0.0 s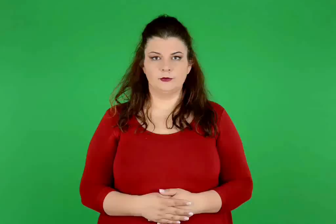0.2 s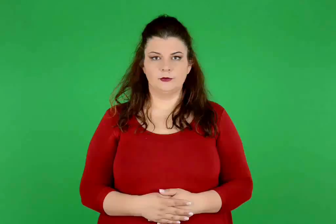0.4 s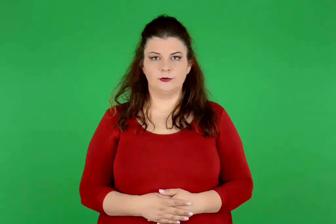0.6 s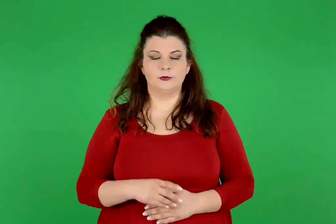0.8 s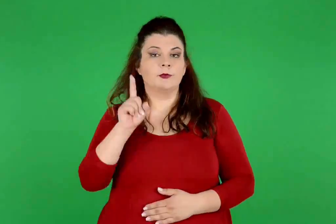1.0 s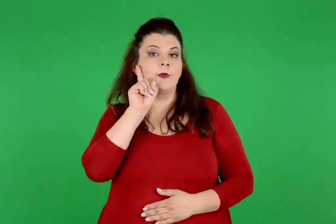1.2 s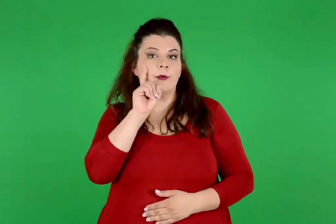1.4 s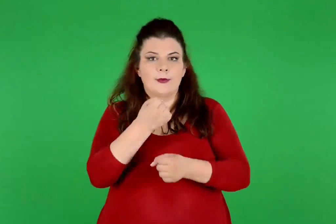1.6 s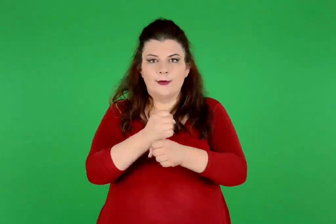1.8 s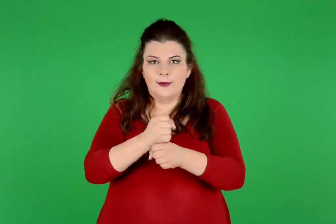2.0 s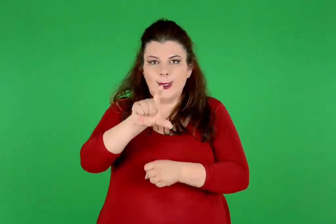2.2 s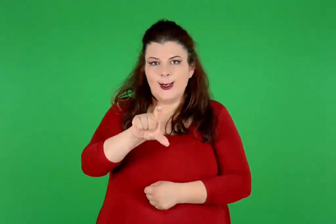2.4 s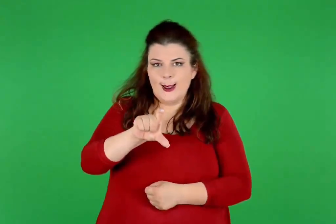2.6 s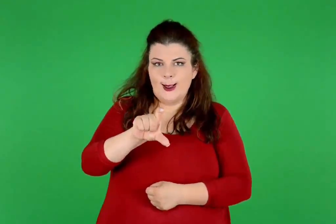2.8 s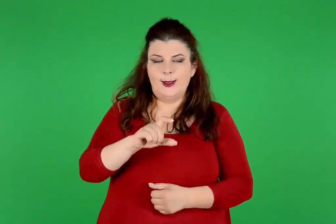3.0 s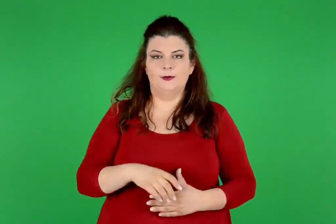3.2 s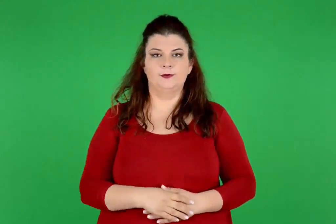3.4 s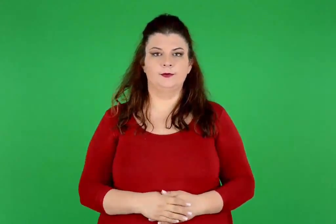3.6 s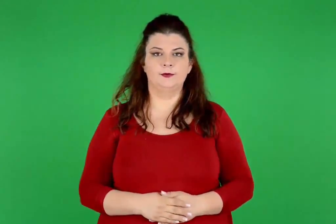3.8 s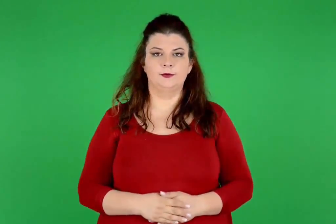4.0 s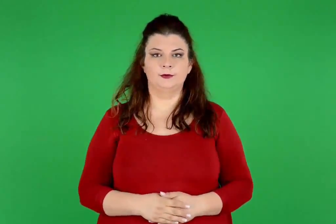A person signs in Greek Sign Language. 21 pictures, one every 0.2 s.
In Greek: γυναικείο ειδώλιο
